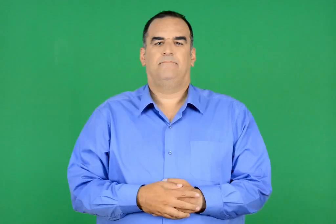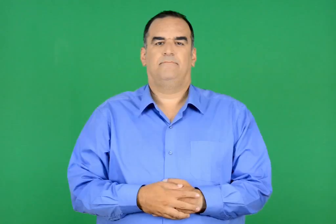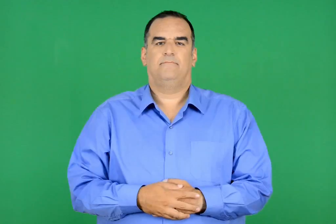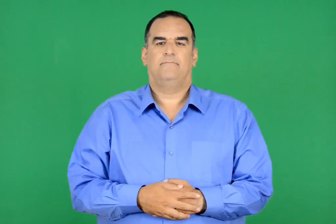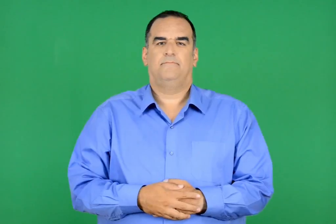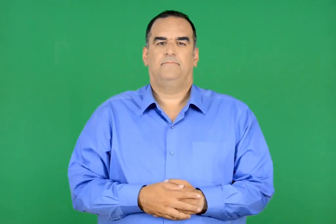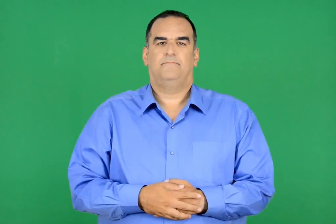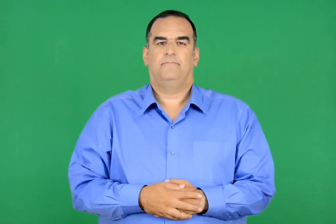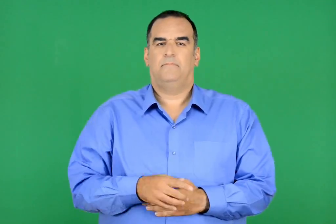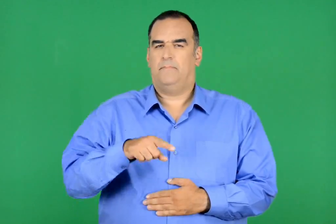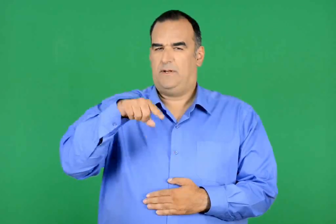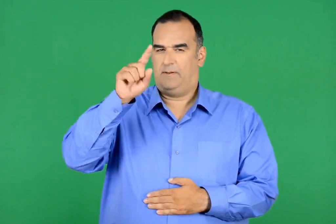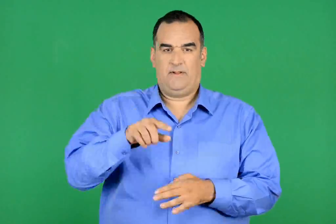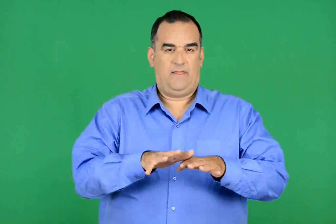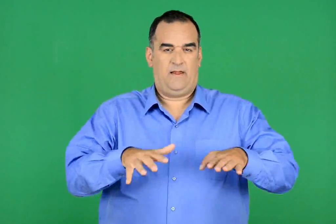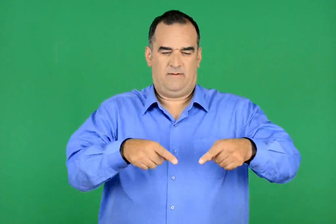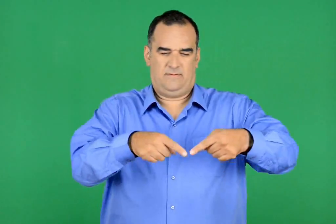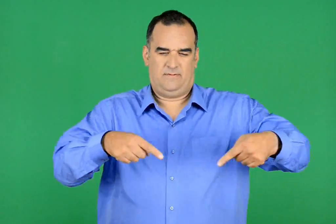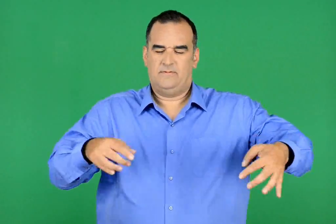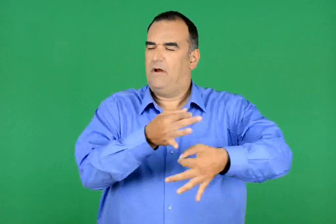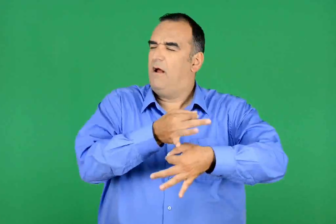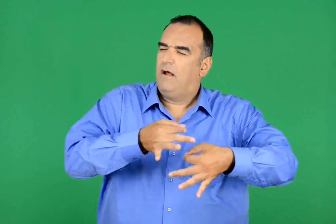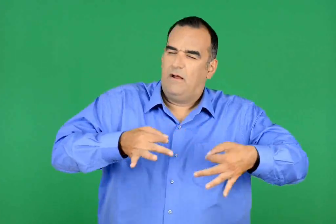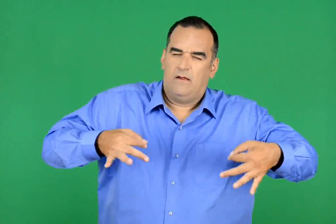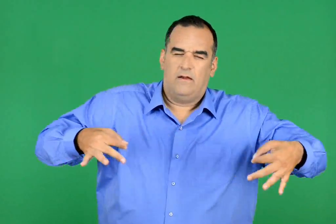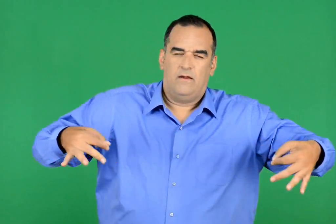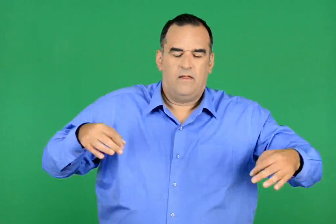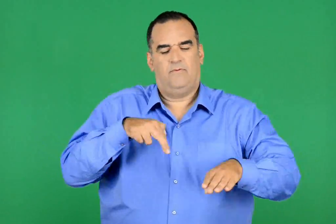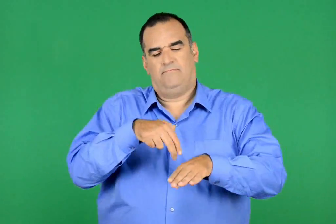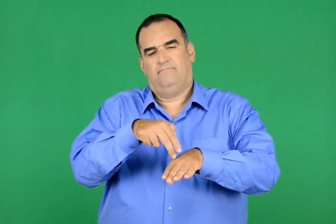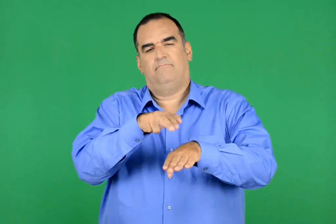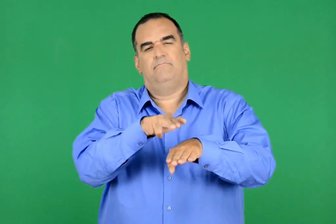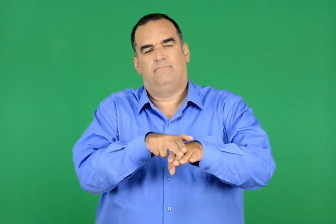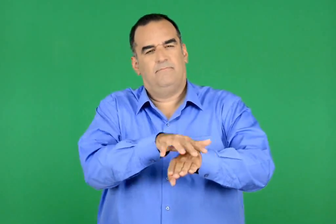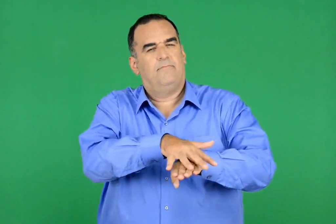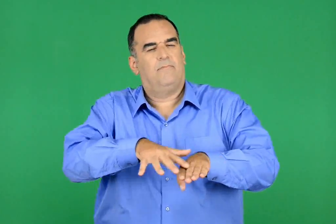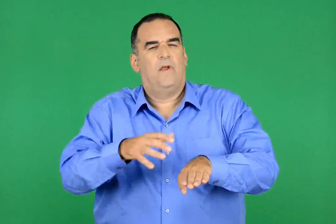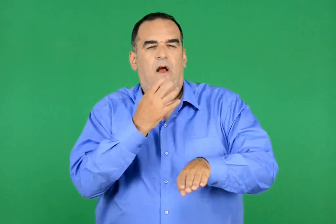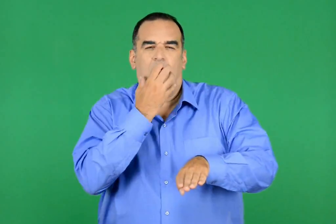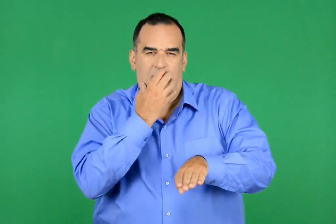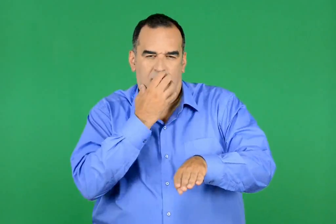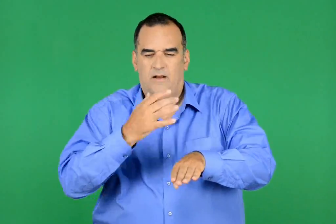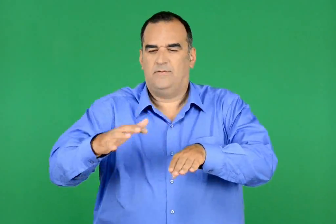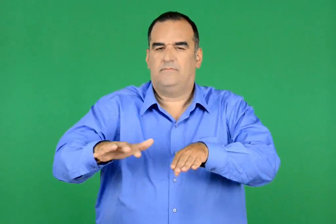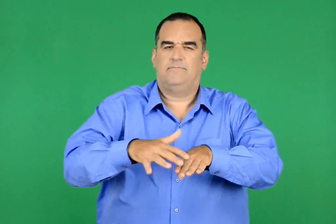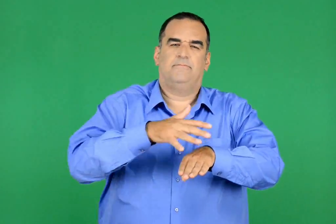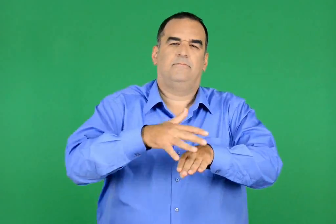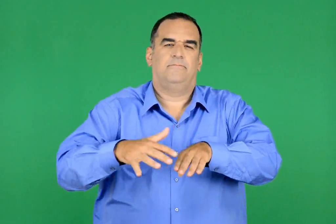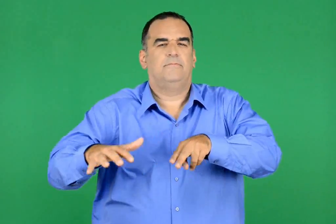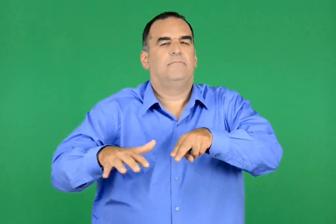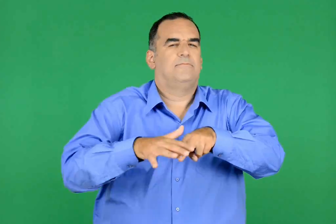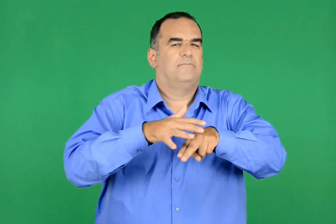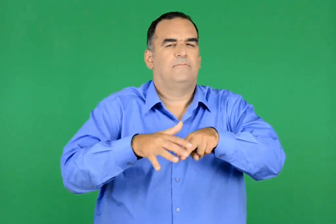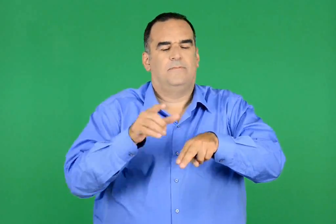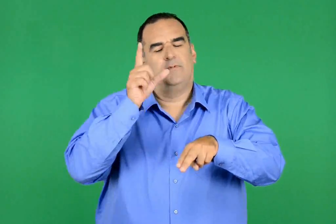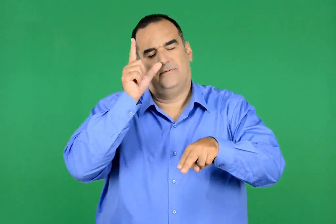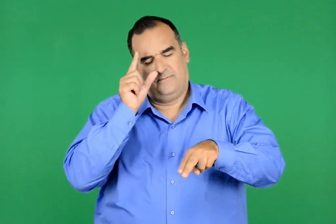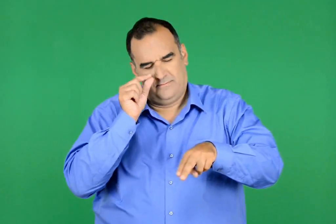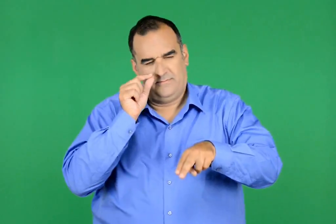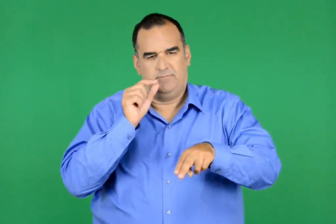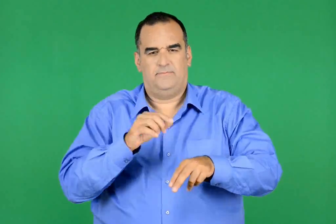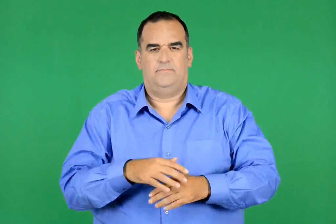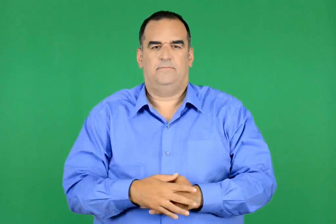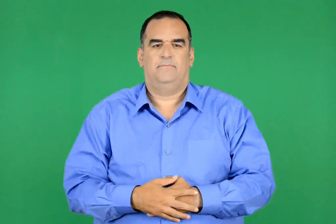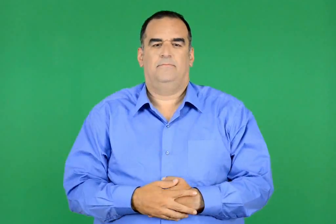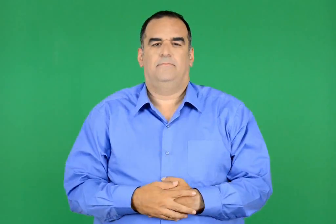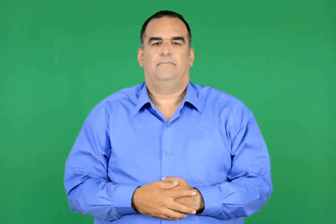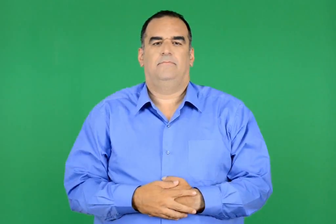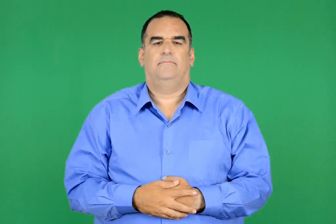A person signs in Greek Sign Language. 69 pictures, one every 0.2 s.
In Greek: έτσι , κάποια µέρα βρέθηκε σε μια έρημη ακρογιαλιά. ξάπλωσε κάτω στη ζεστή άµµο και τον πήρε ο ύπνος. το κύμα από το πέλαγο τον νανούριζε απαλά
